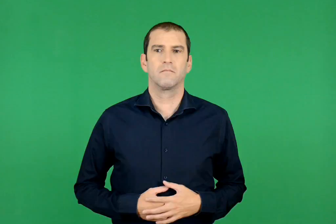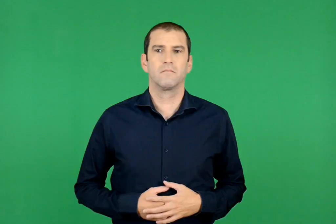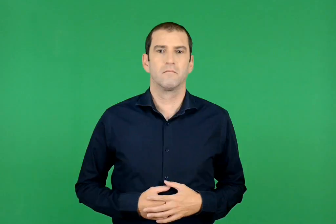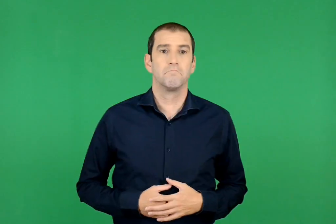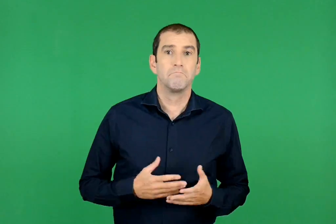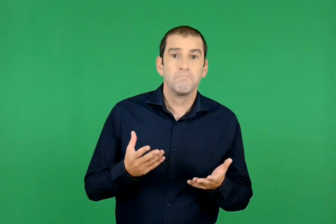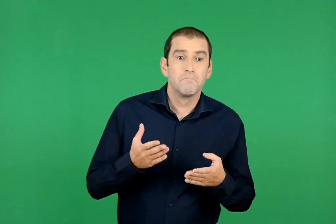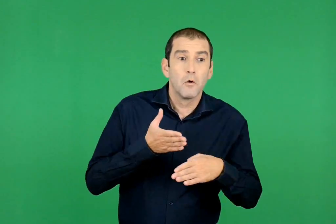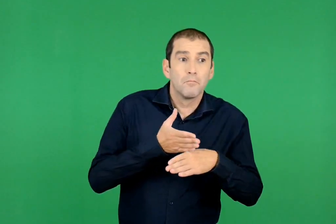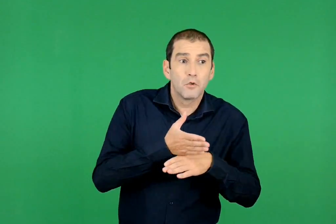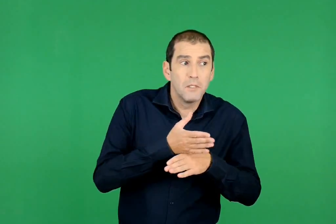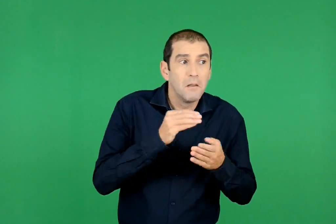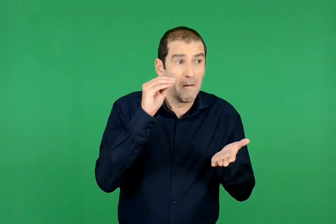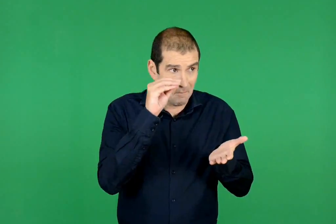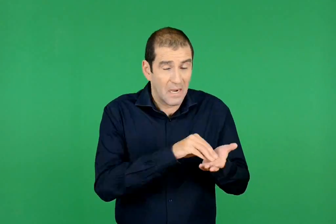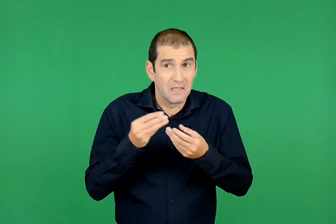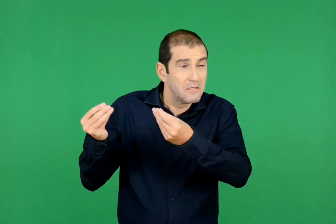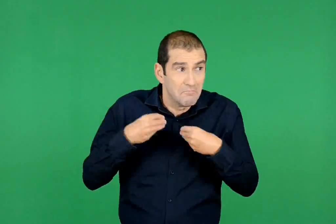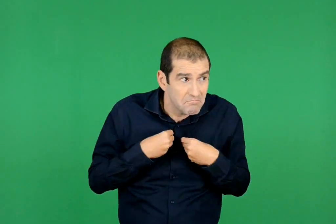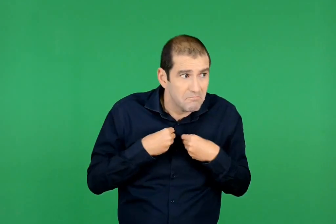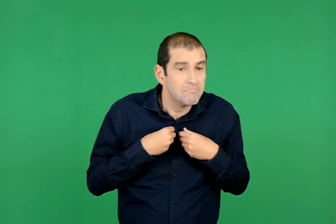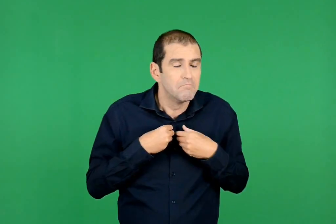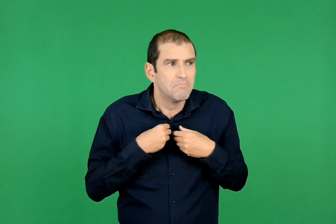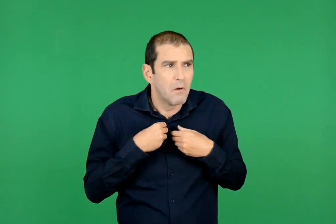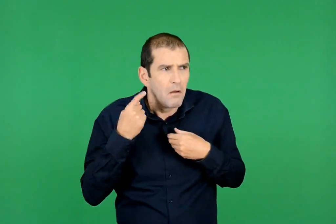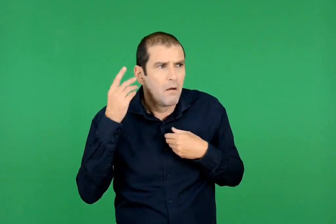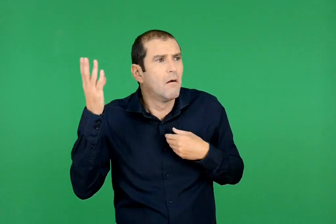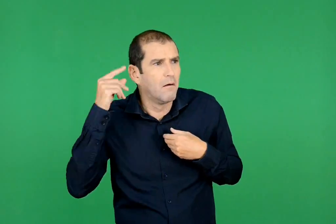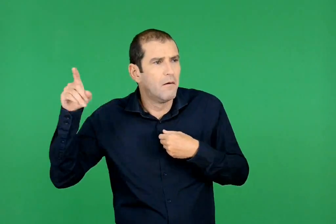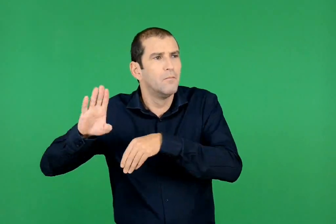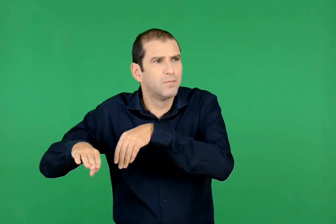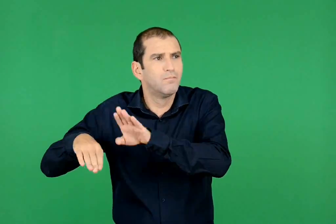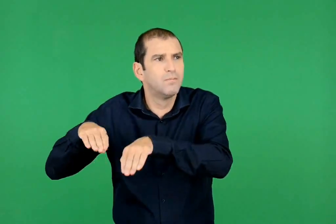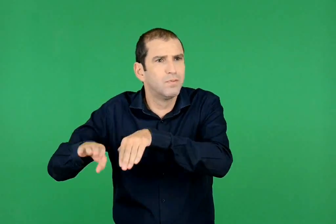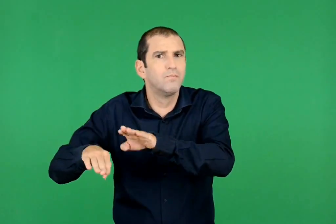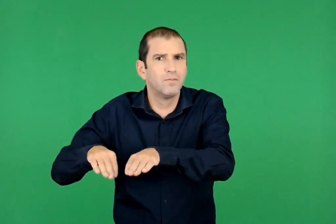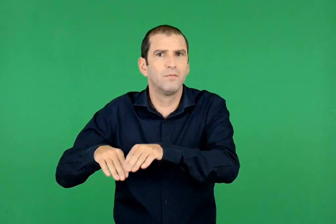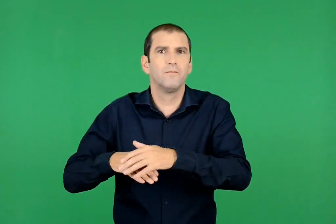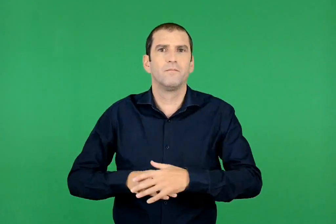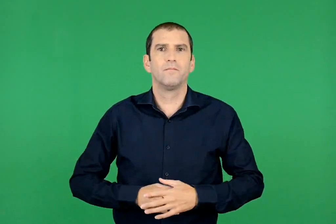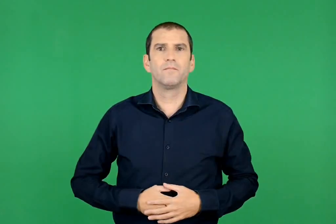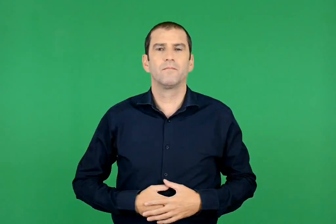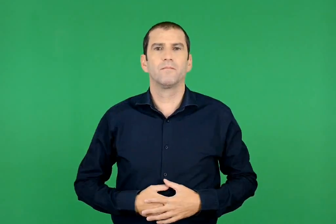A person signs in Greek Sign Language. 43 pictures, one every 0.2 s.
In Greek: θα μας φέρνανε και πάλι ψωμί ; σε λιγάκι ακούμε τα βήματά τους
